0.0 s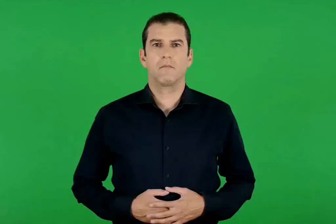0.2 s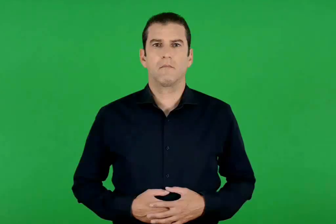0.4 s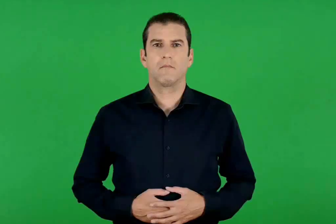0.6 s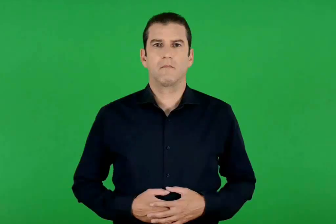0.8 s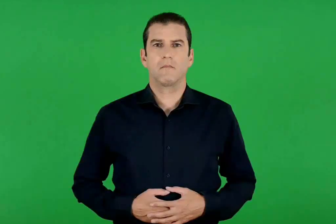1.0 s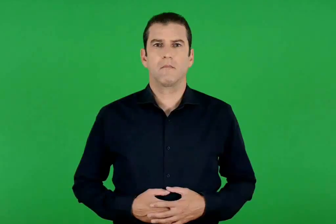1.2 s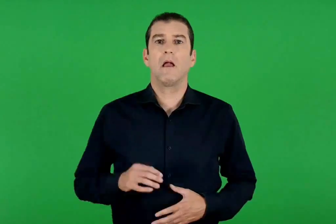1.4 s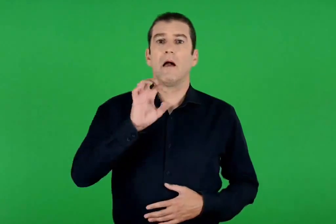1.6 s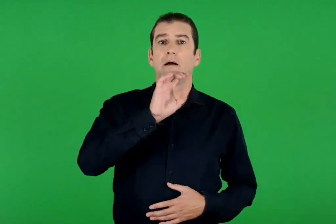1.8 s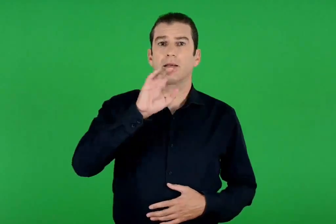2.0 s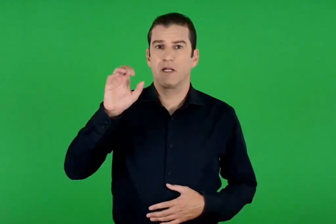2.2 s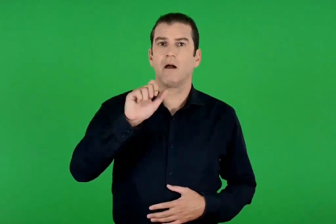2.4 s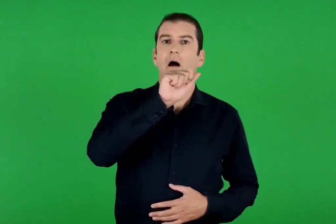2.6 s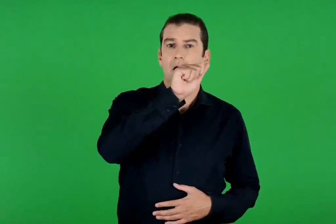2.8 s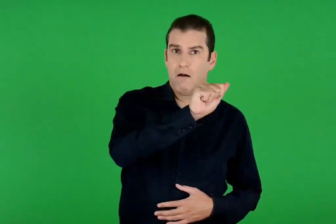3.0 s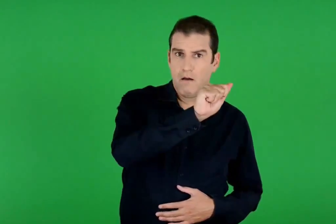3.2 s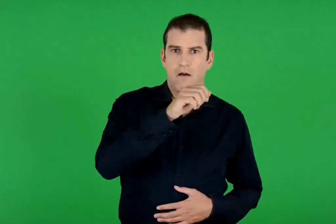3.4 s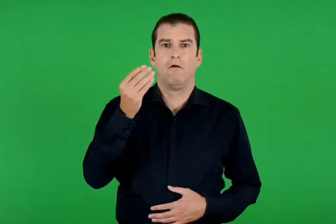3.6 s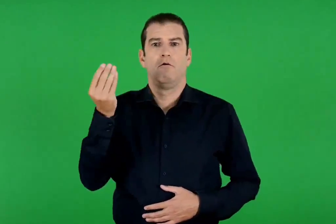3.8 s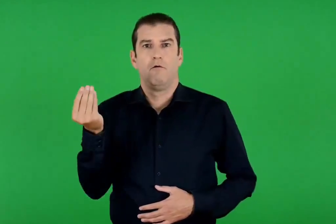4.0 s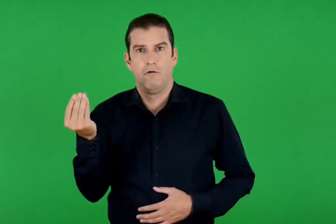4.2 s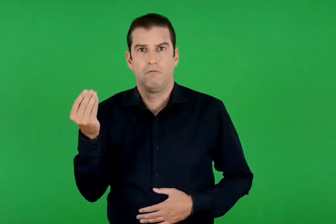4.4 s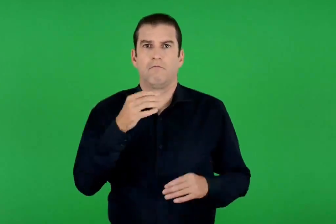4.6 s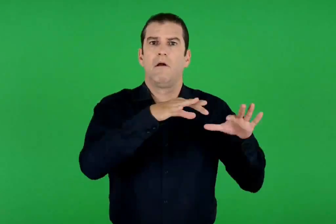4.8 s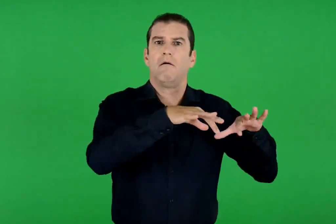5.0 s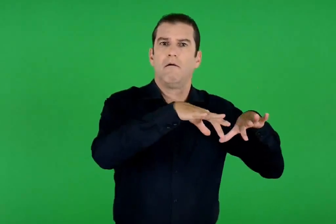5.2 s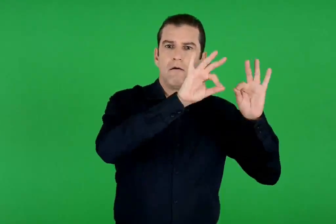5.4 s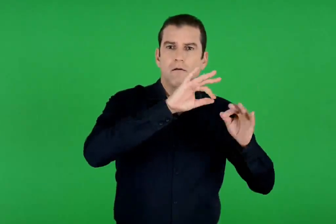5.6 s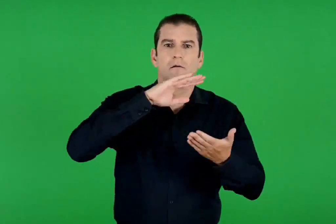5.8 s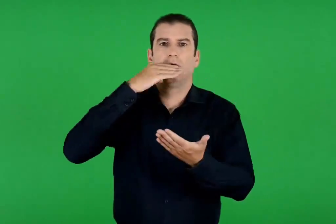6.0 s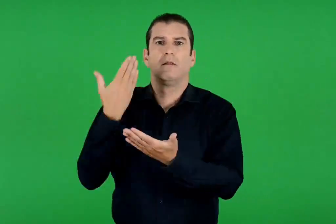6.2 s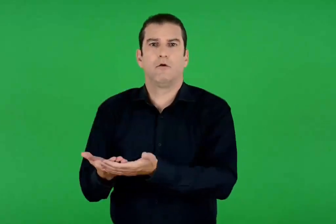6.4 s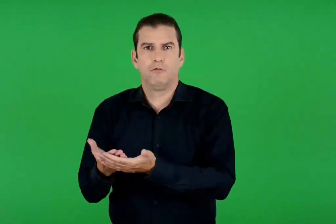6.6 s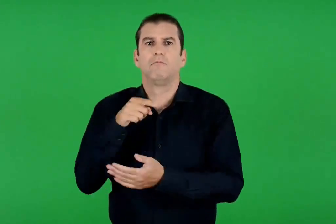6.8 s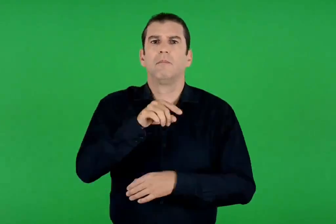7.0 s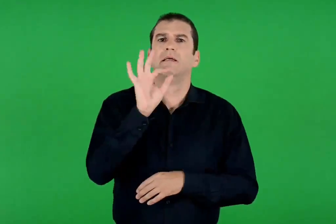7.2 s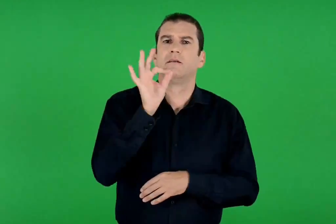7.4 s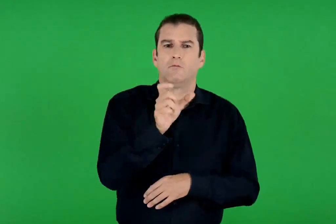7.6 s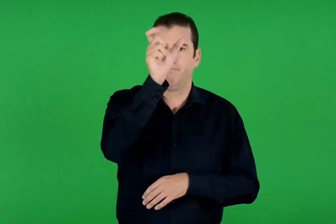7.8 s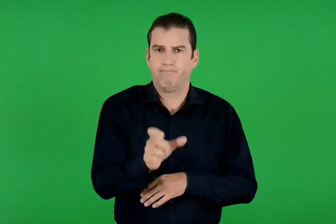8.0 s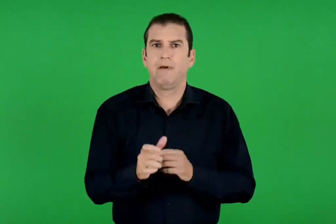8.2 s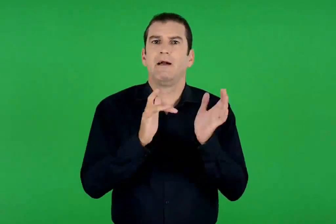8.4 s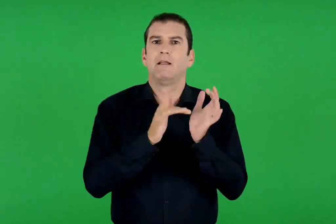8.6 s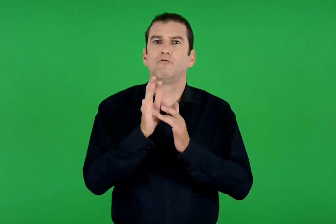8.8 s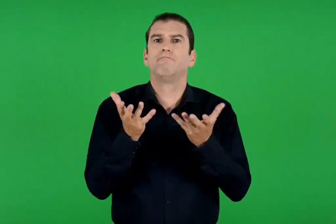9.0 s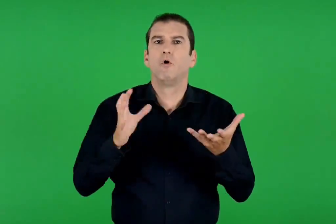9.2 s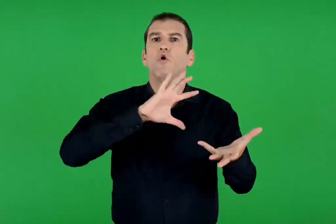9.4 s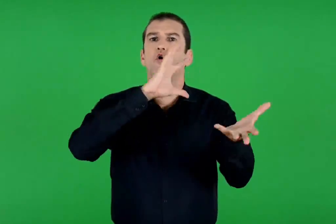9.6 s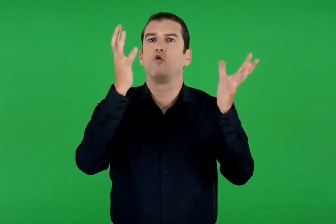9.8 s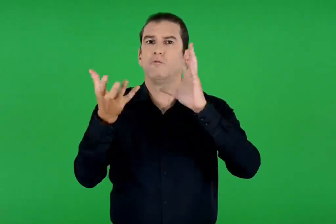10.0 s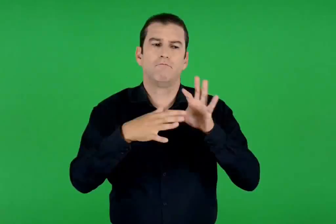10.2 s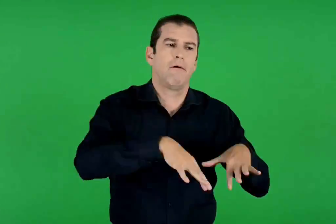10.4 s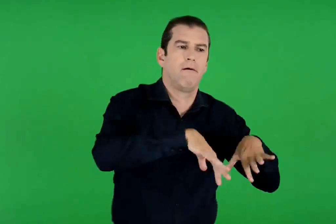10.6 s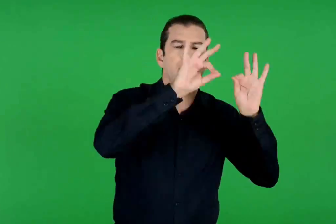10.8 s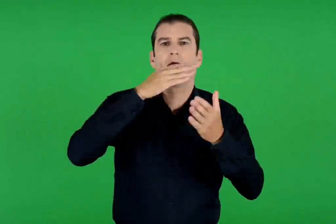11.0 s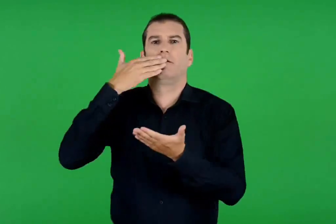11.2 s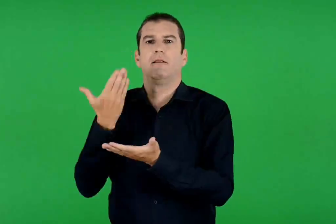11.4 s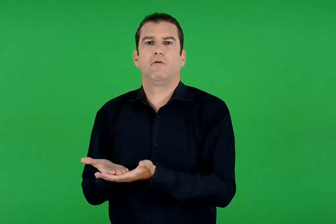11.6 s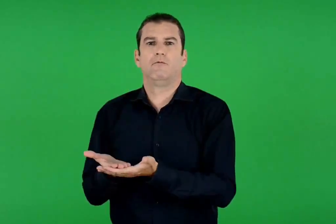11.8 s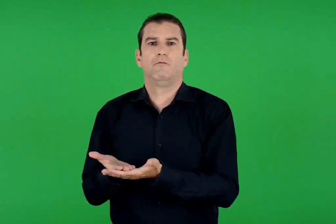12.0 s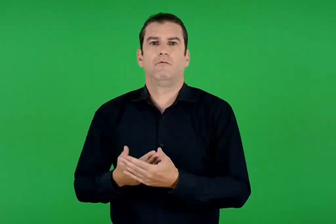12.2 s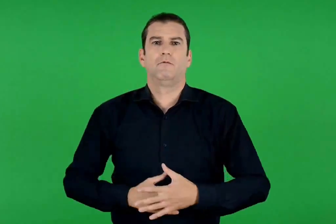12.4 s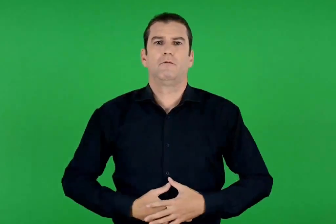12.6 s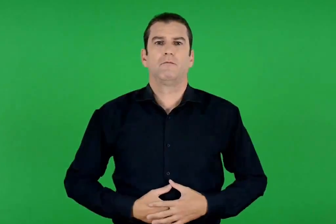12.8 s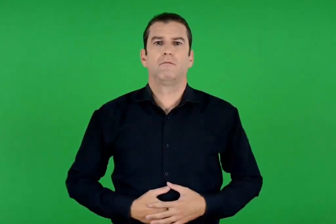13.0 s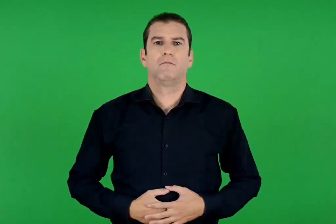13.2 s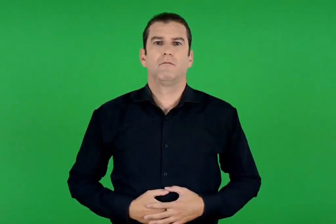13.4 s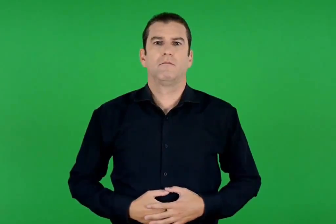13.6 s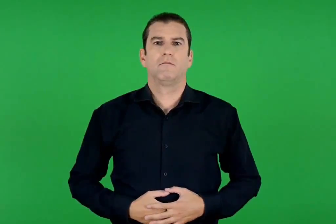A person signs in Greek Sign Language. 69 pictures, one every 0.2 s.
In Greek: τα γράμματα α και ωη αρχή και το τέλος. συμβολίζουν τον χριστό , που είναι η αρχή και το τέλος του κόσμου
